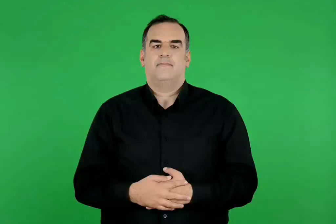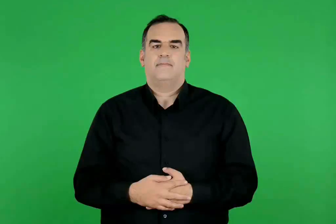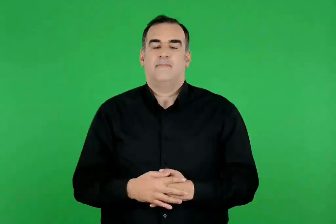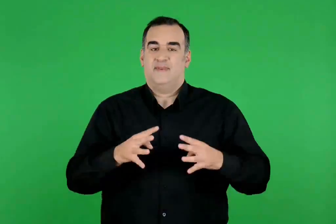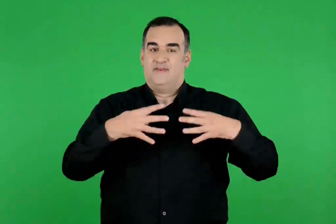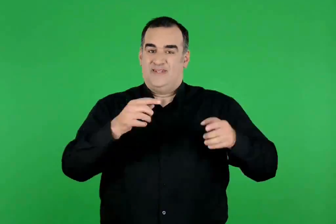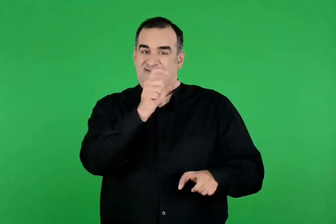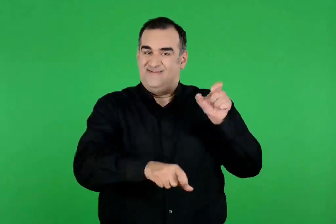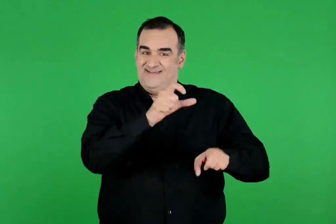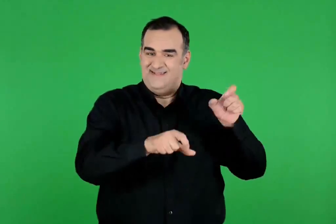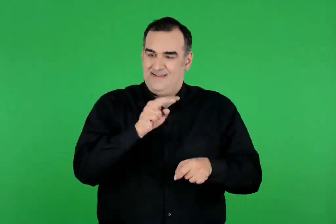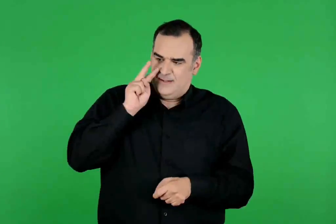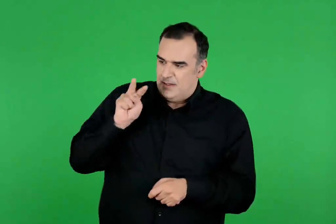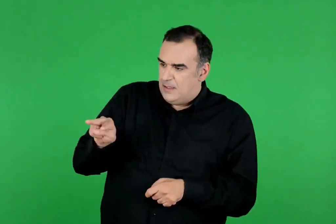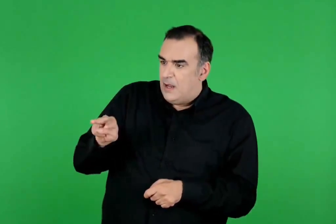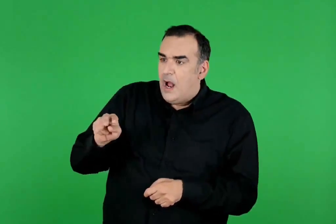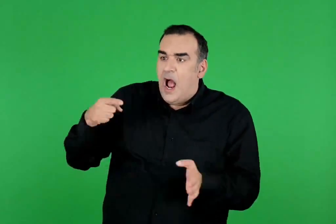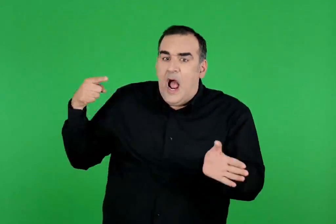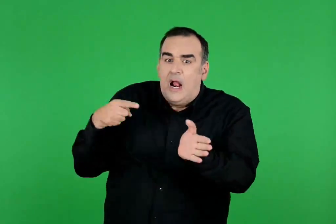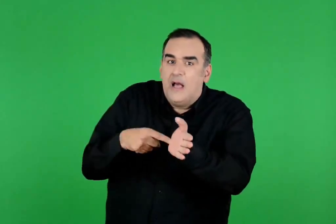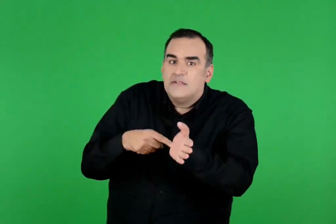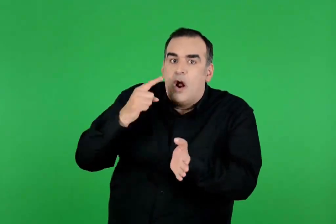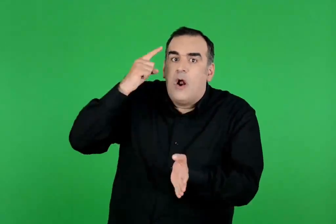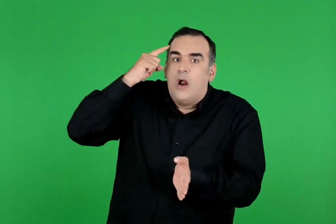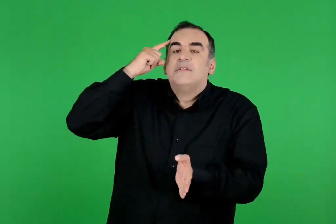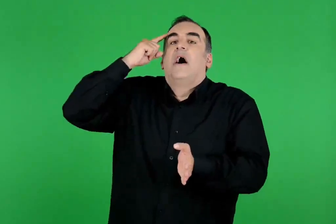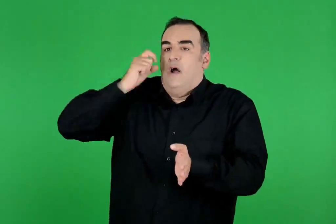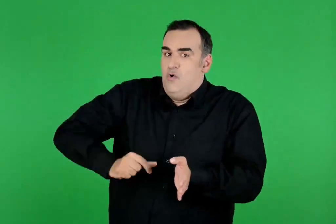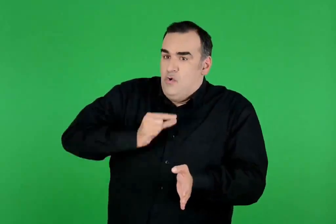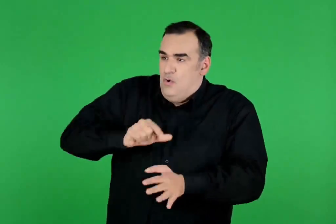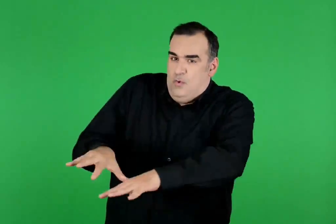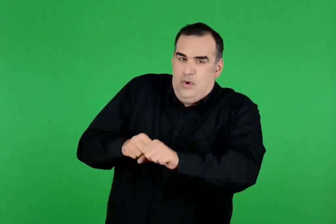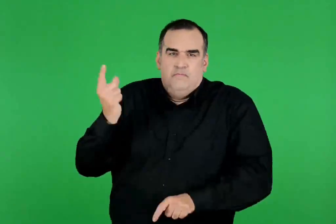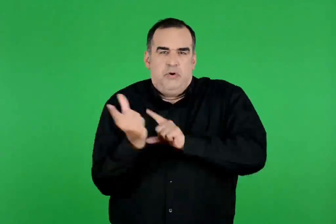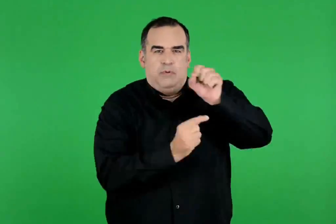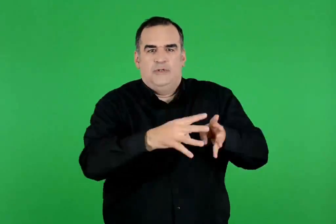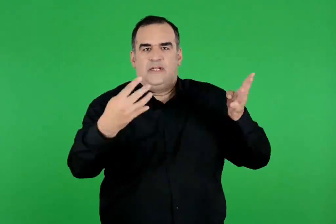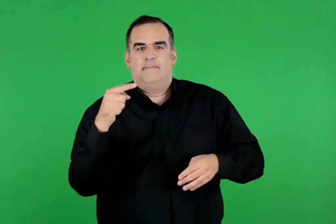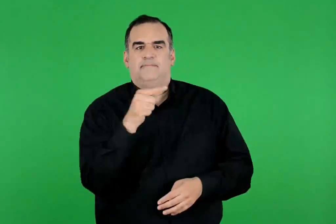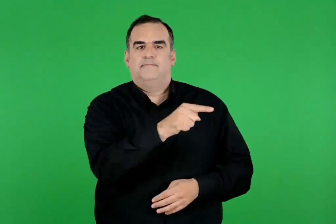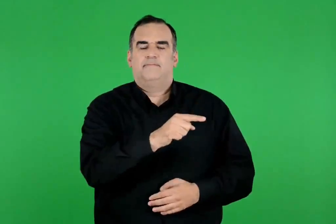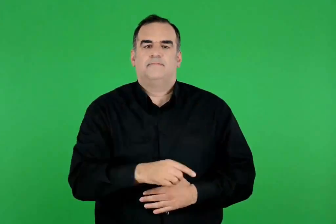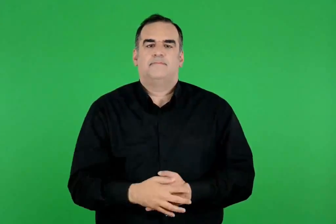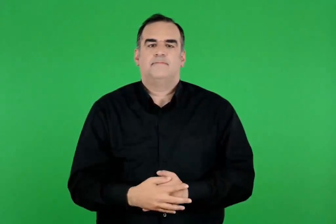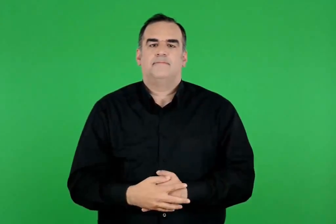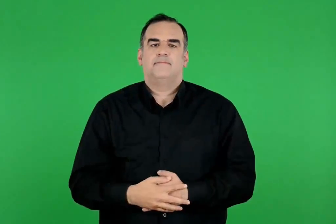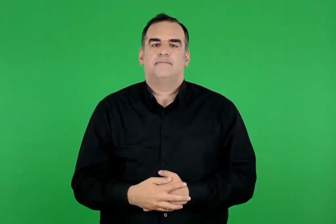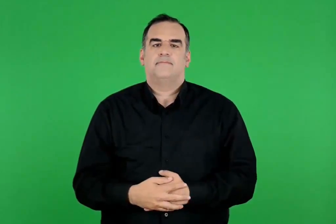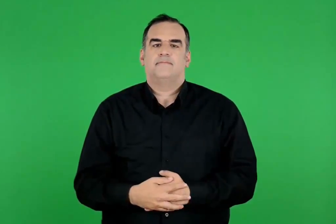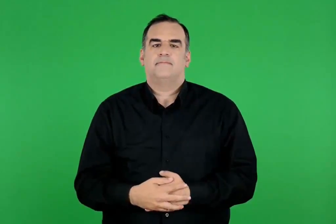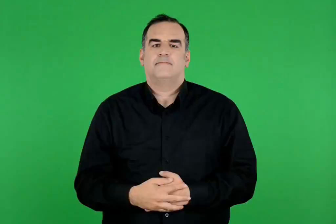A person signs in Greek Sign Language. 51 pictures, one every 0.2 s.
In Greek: οι τρώες , όταν τον είδαν , νόμισαν πως ήταν ο αχιλλέας κι έφυγαν τρέχοντας προς την τροία
